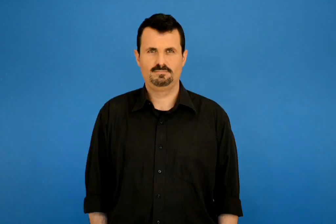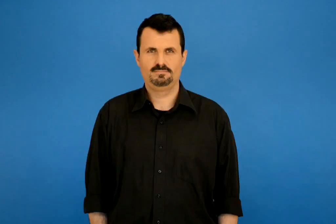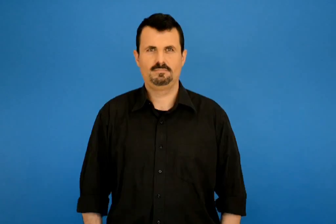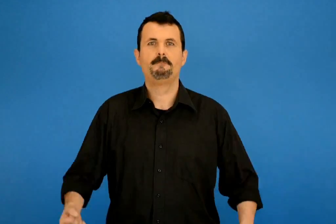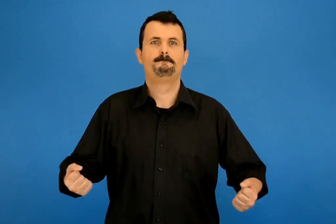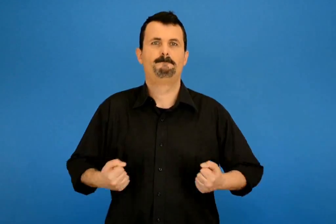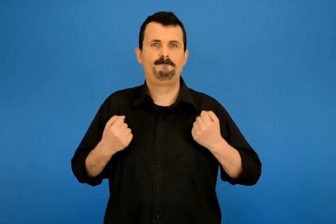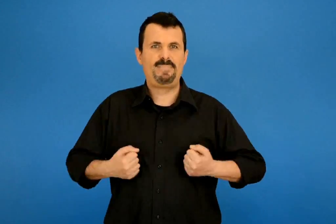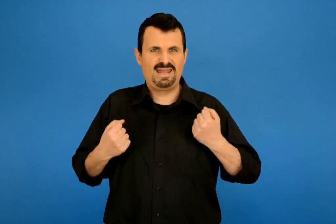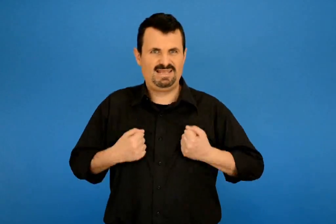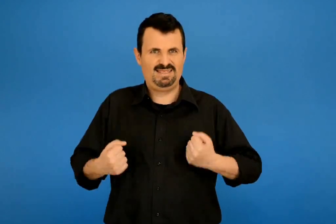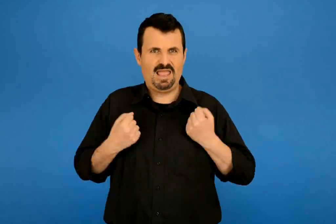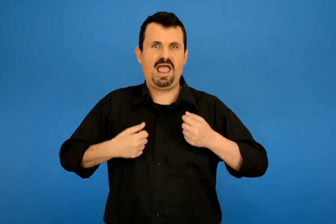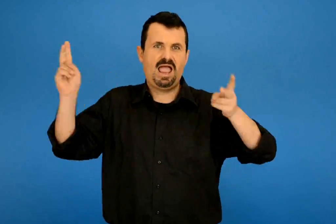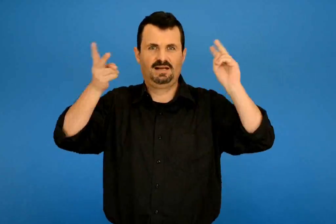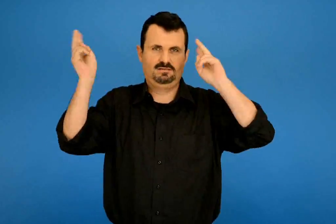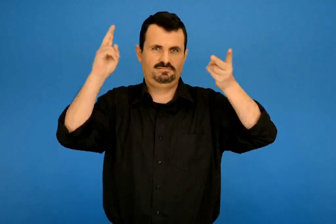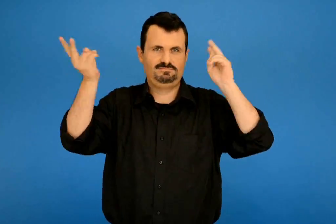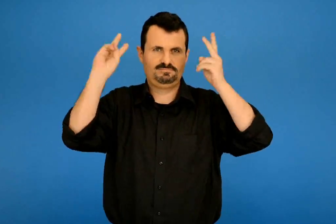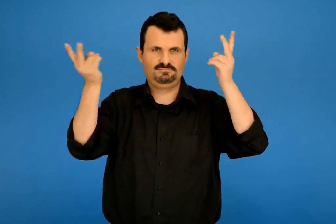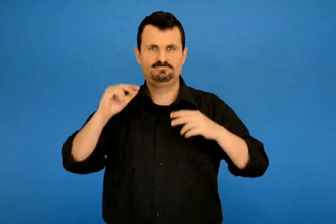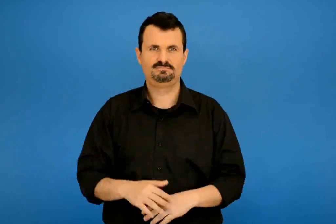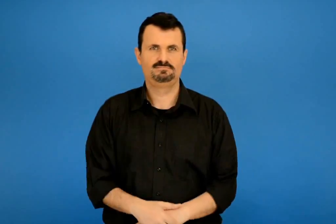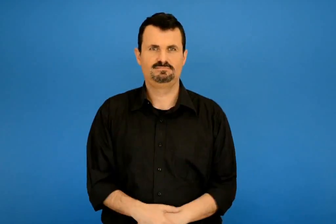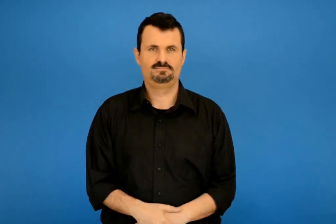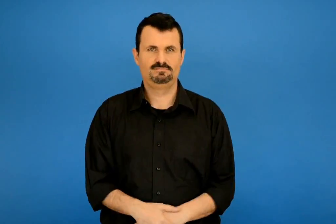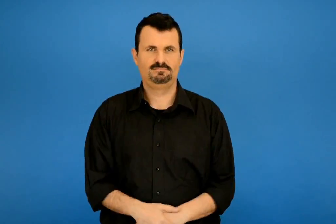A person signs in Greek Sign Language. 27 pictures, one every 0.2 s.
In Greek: τα παιχνίδια του αγέρα
